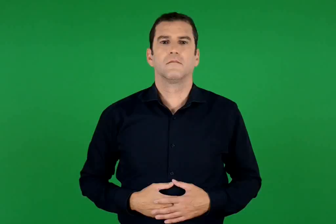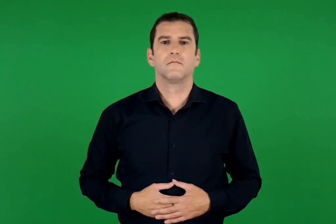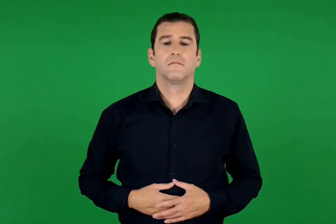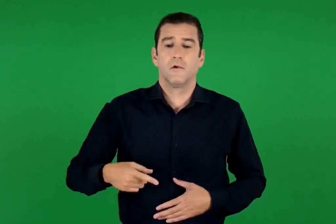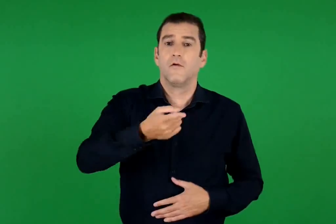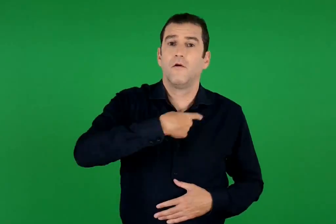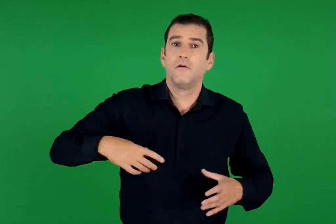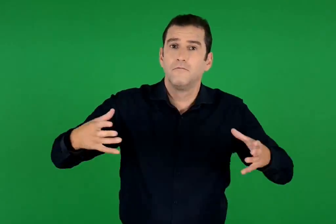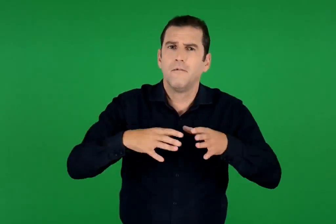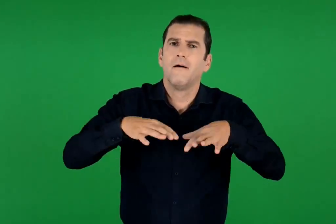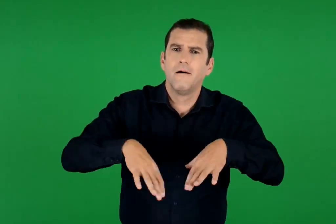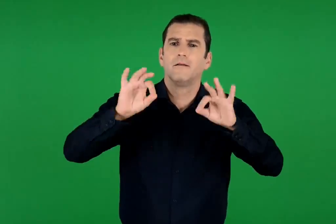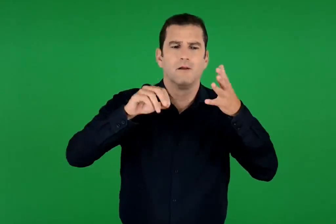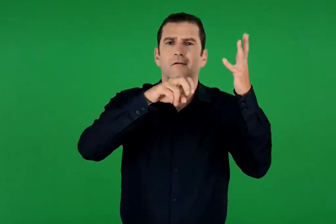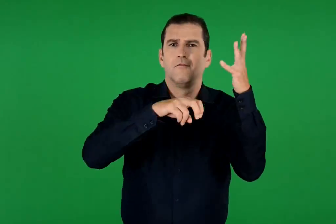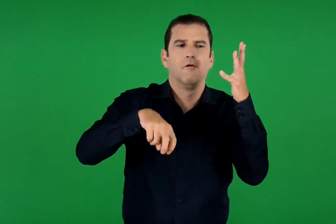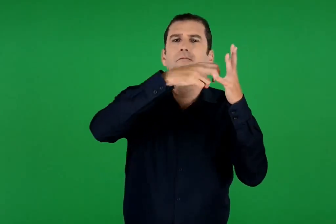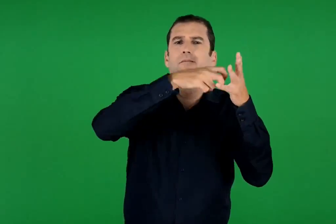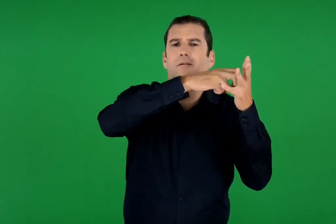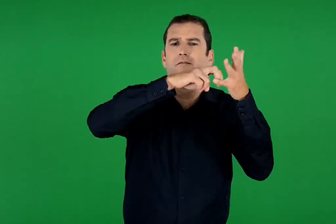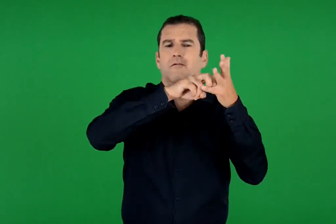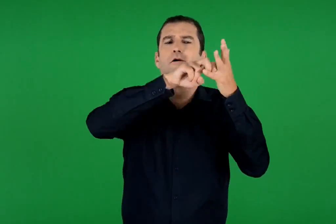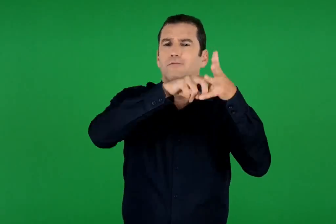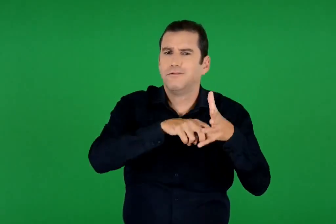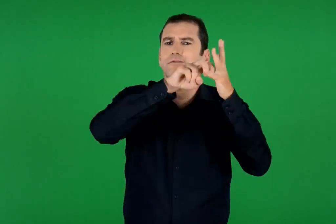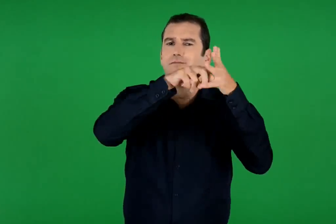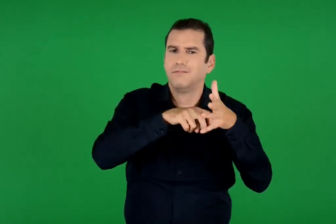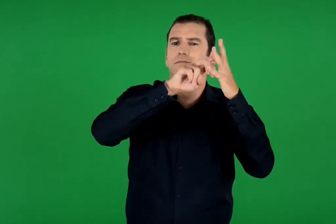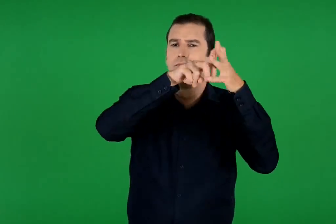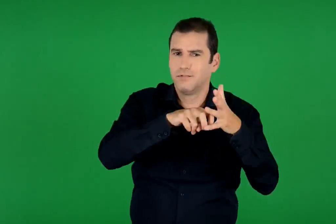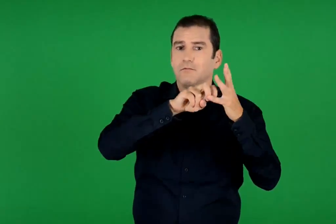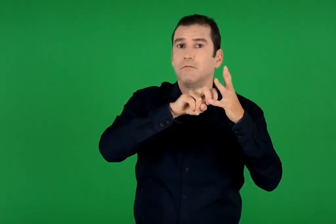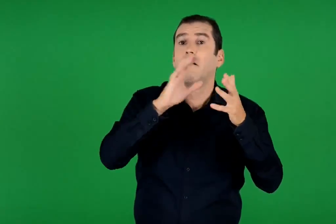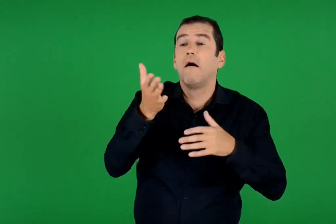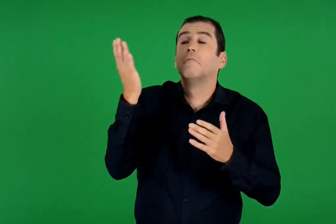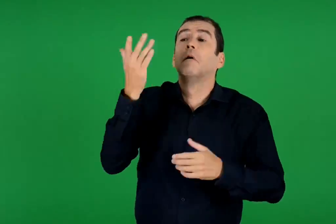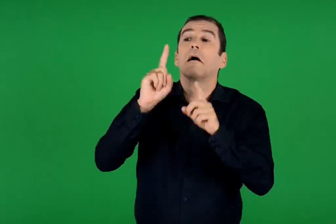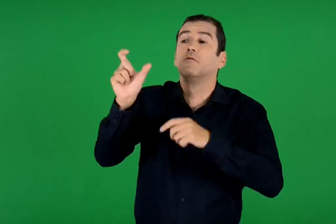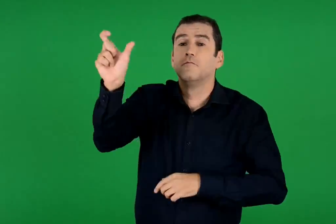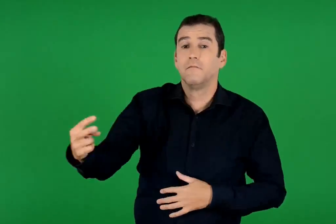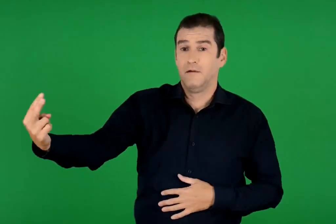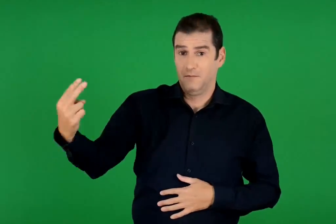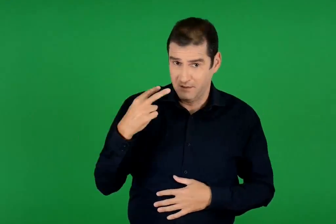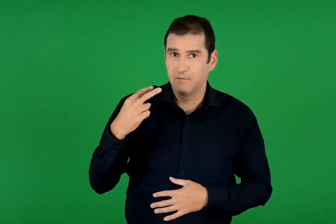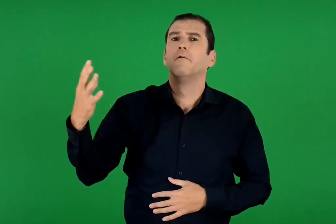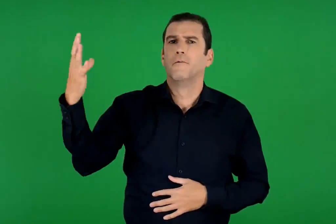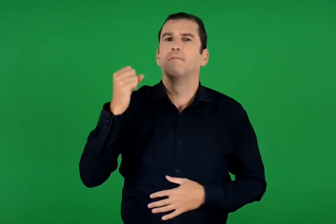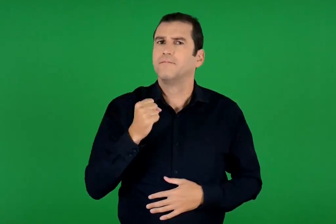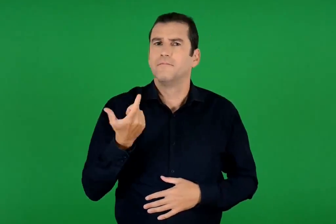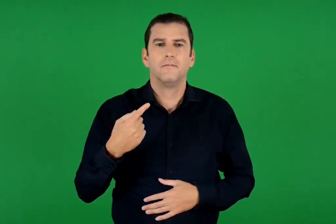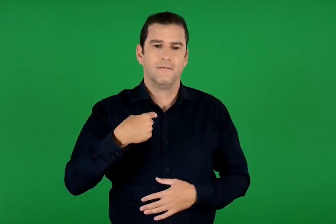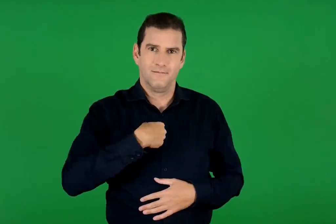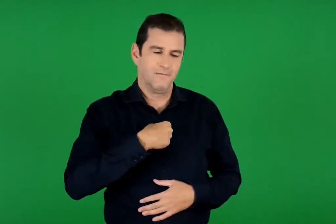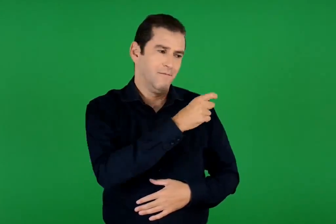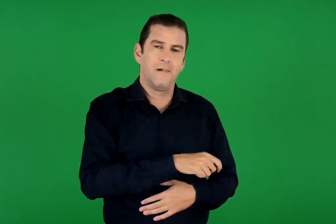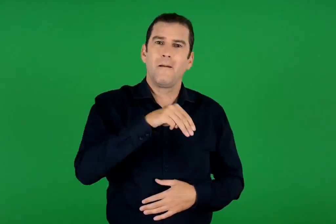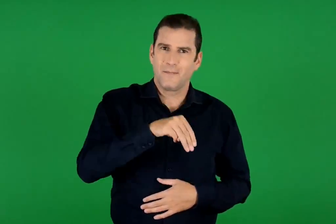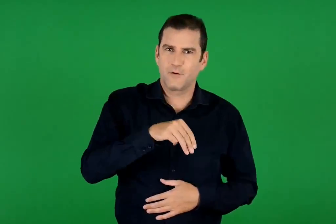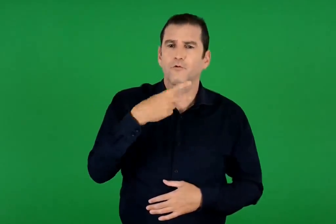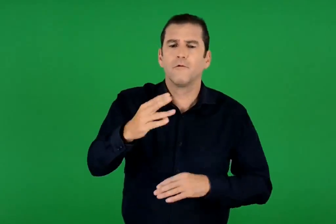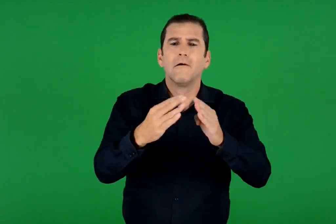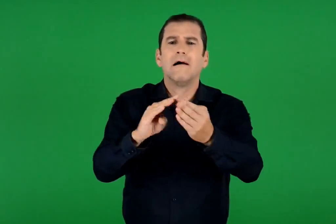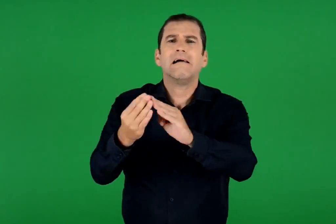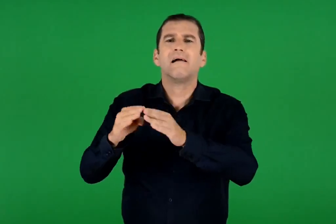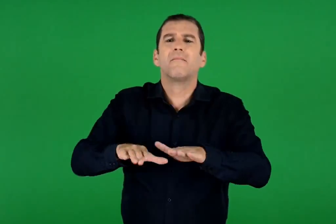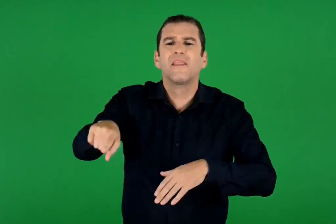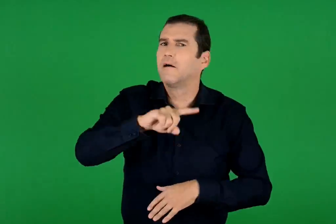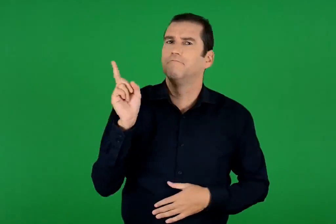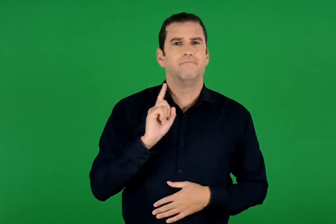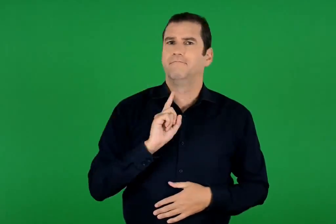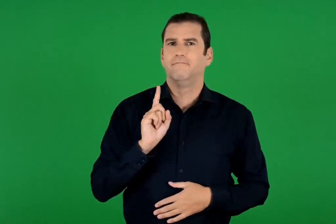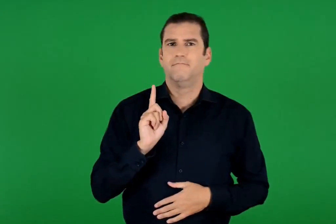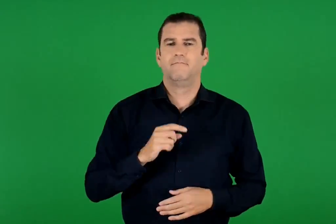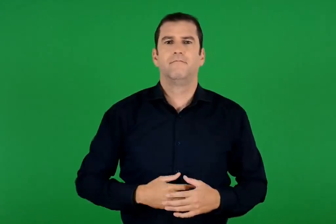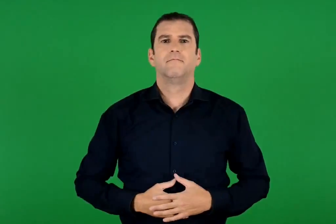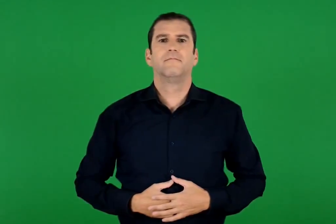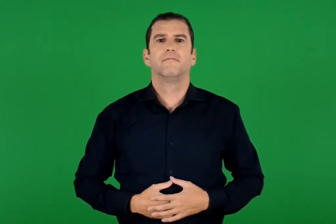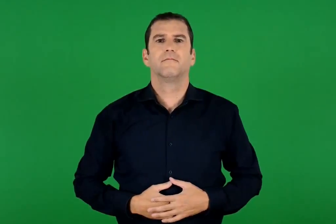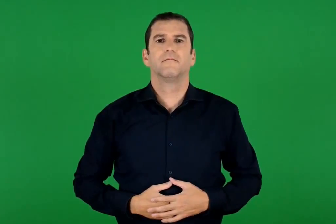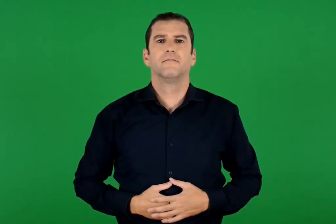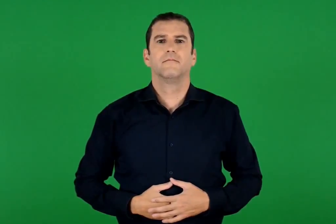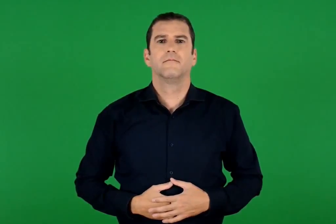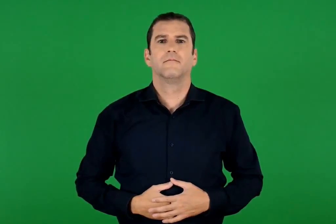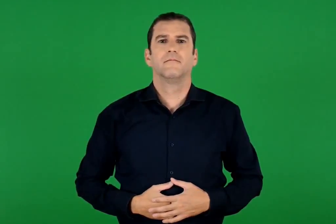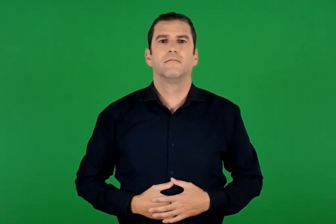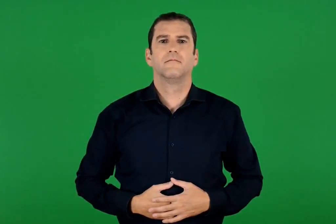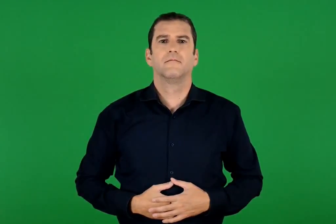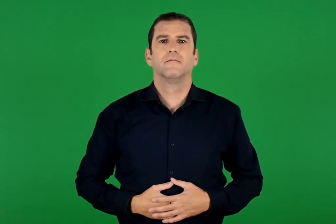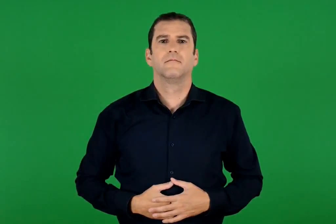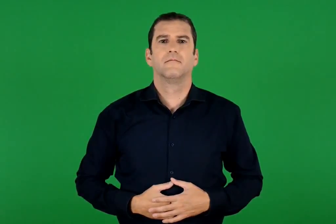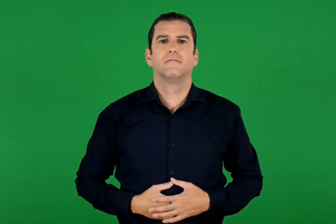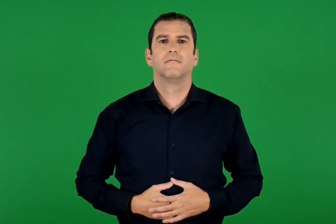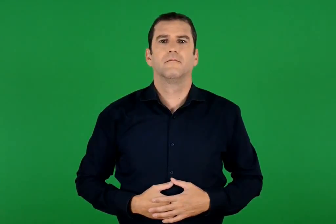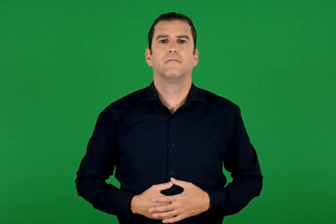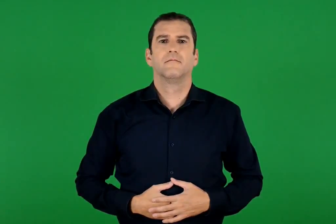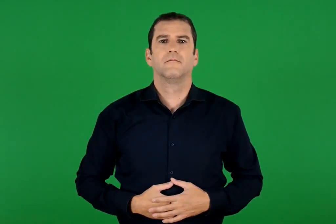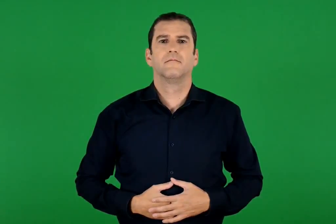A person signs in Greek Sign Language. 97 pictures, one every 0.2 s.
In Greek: αρχίσαμε τα χοροπηδήματα και τα κλαδιά της μυγδαλιάς ανεβοκατέβαιναν σαν κούνια. αν μας έβλεπε κανείς , θα ξεχώριζε πως η μυρτώ κι εγώ δεν είμαστε από τα τσαρδάκια
